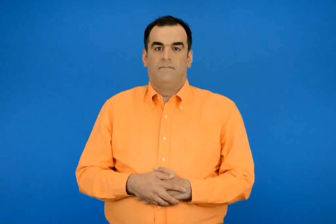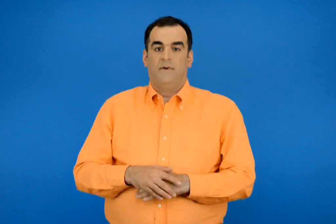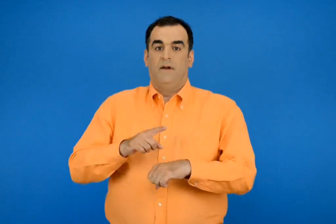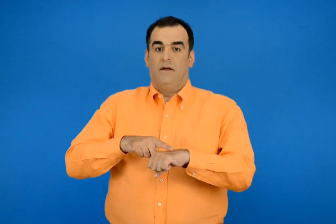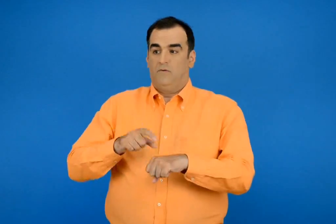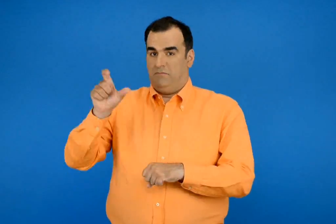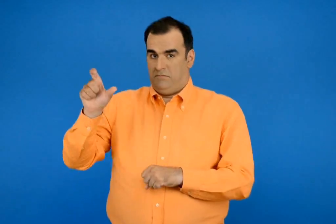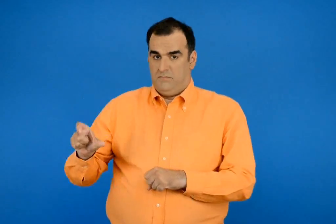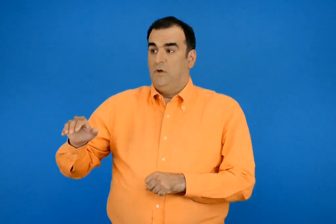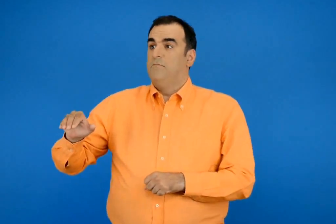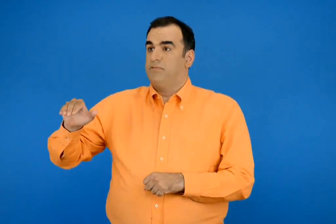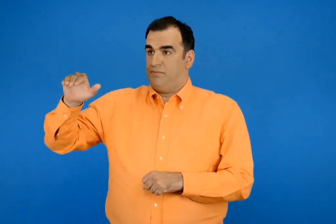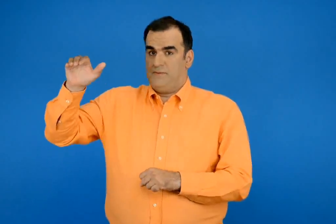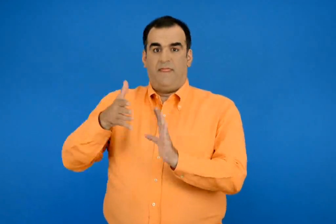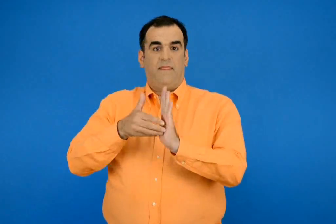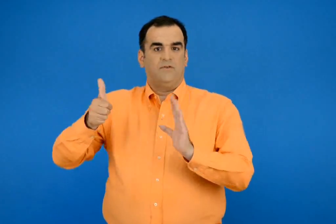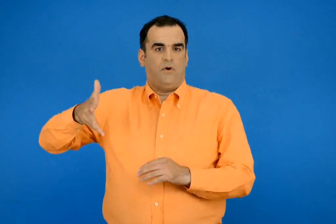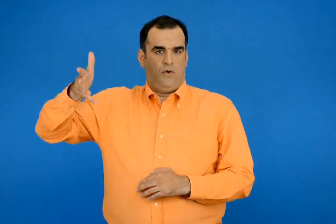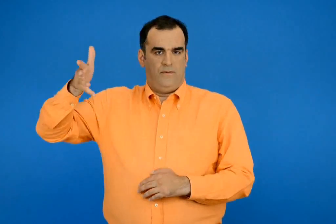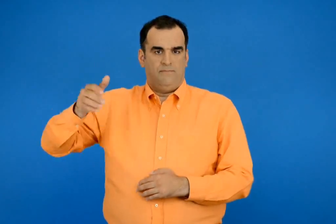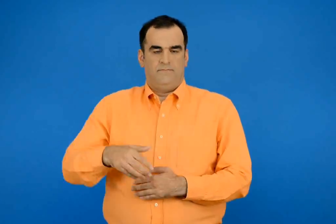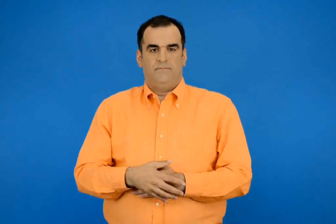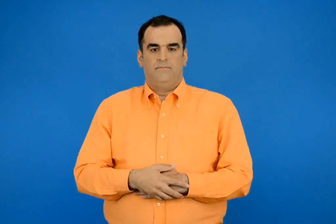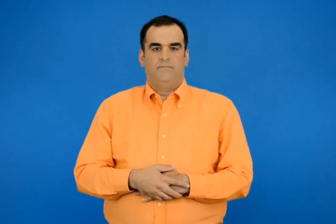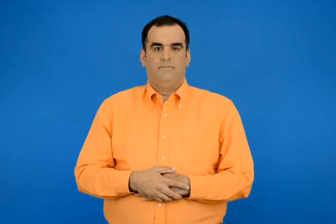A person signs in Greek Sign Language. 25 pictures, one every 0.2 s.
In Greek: ο νίκος θα είναι 16 χρονών
